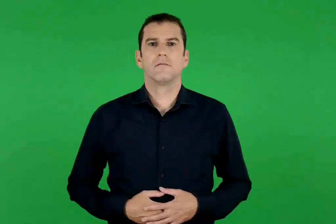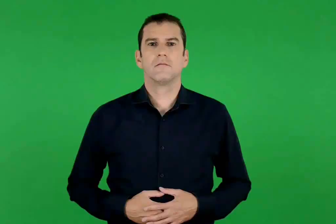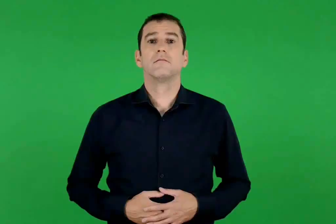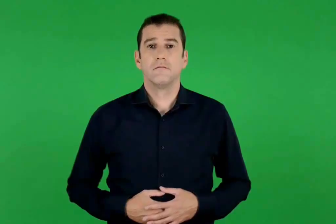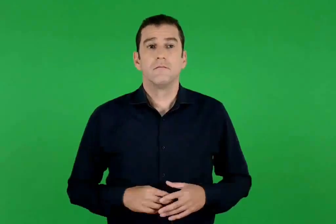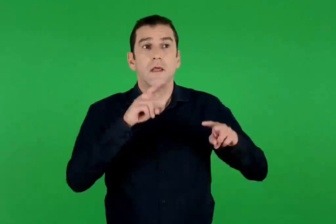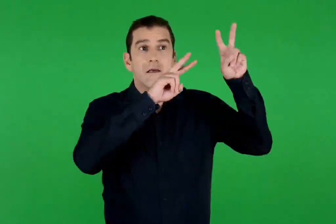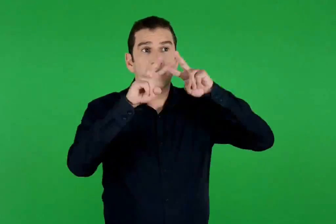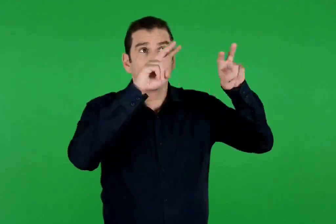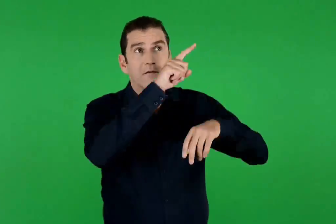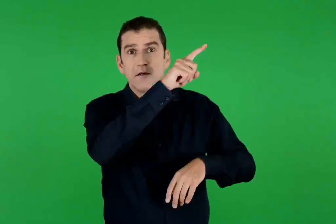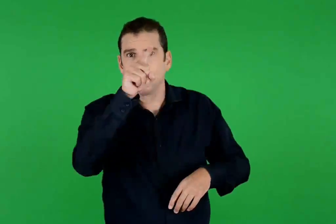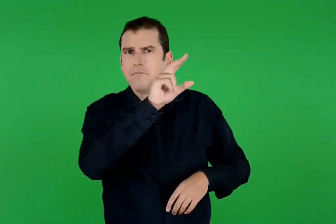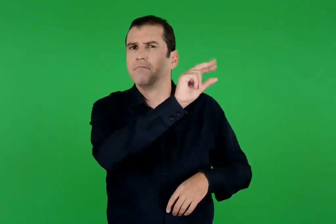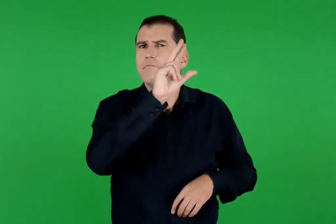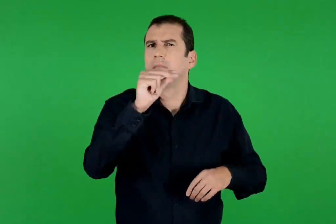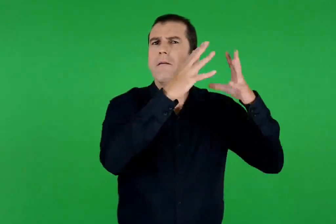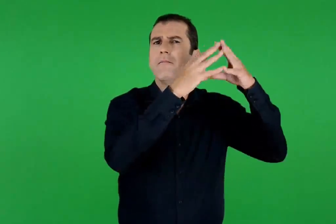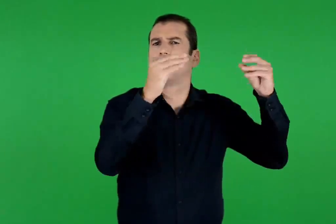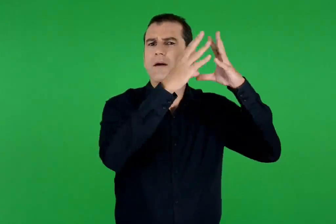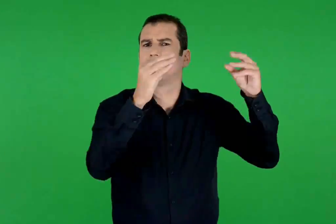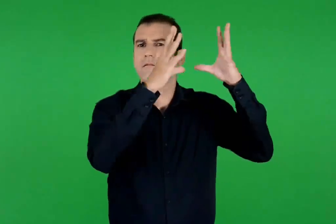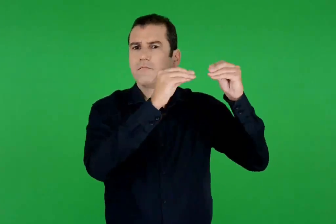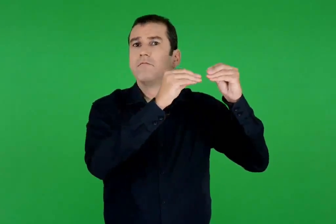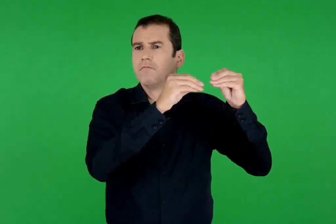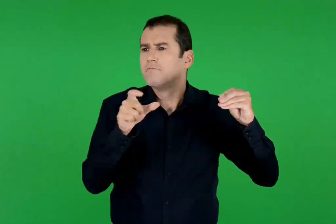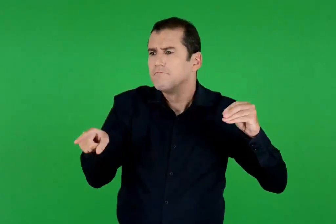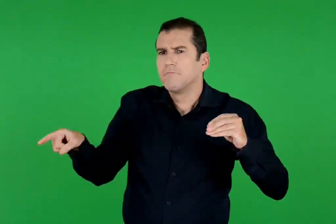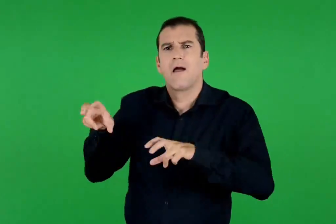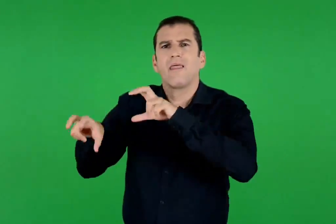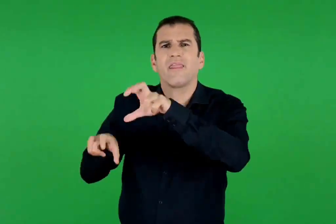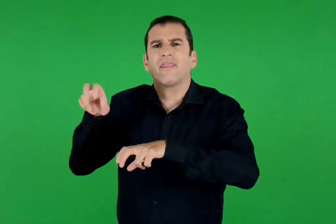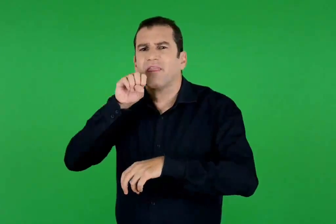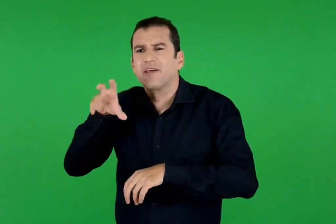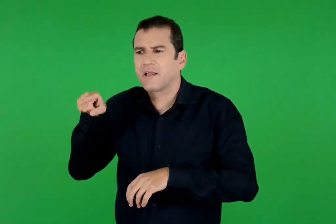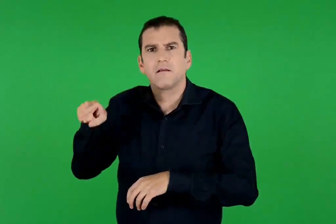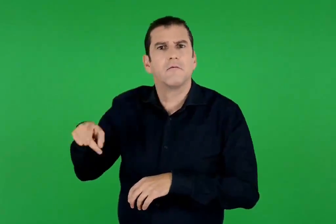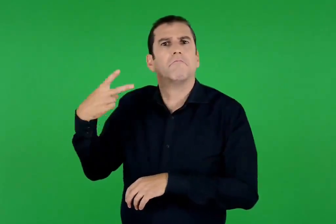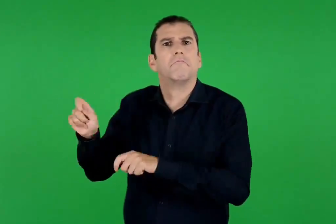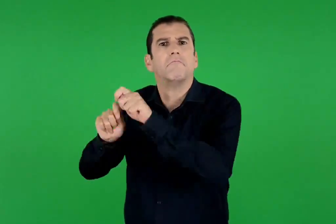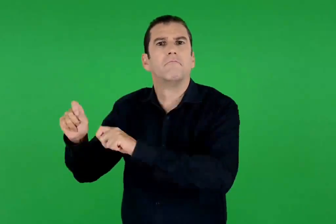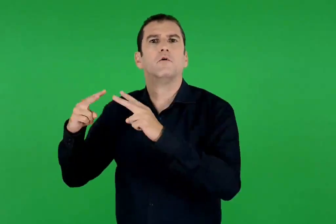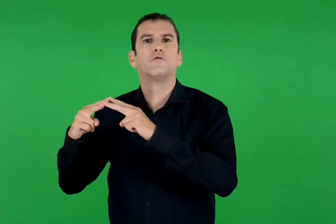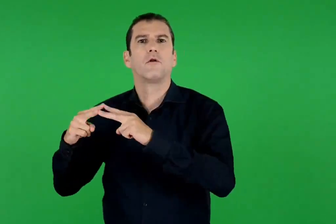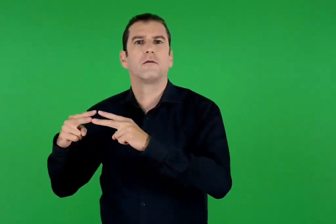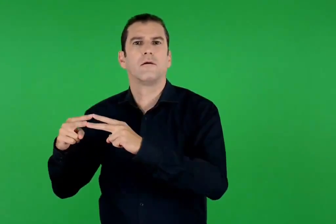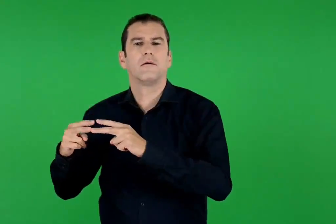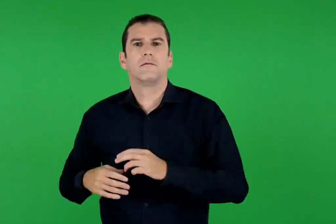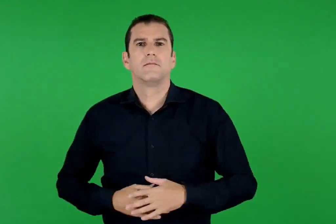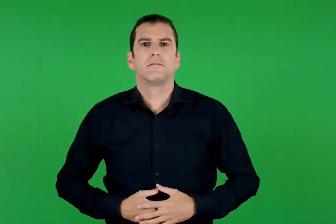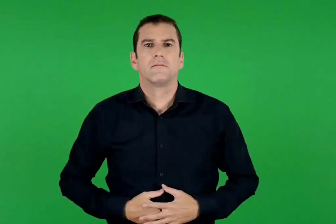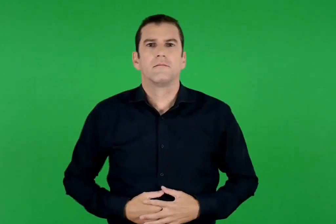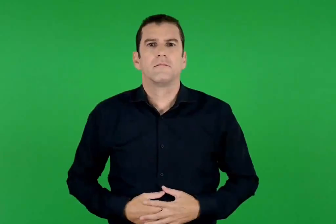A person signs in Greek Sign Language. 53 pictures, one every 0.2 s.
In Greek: και τα σύννεφα είναι μπαμπάκι
